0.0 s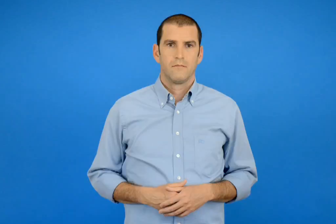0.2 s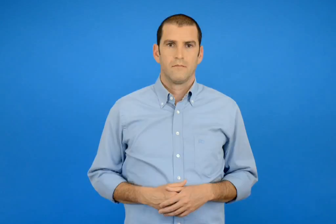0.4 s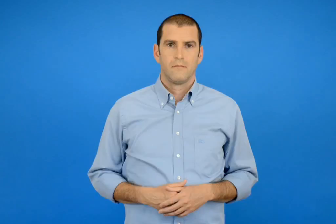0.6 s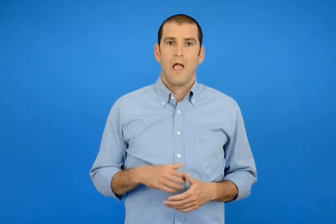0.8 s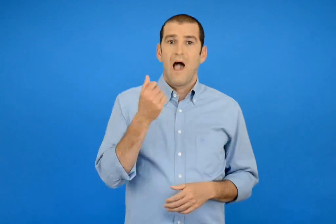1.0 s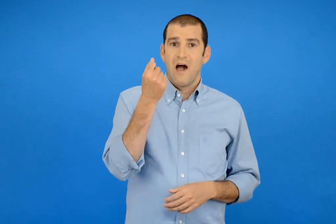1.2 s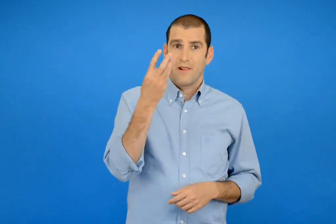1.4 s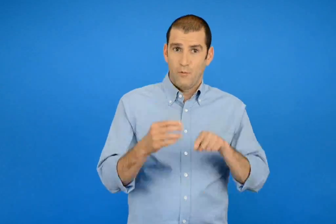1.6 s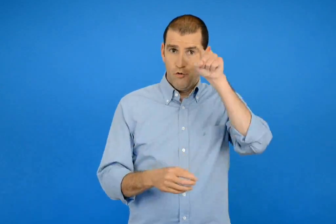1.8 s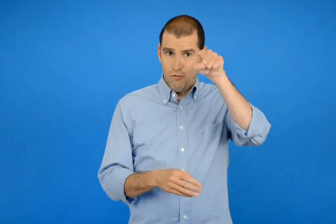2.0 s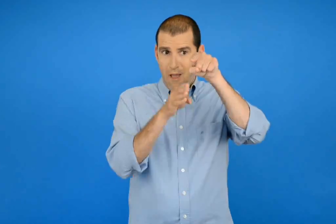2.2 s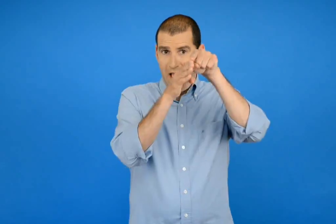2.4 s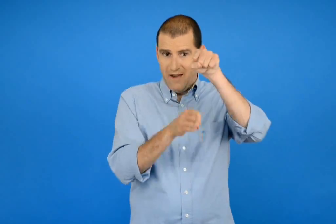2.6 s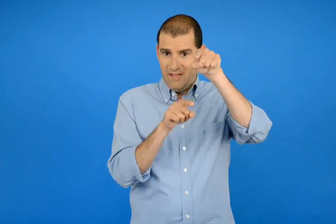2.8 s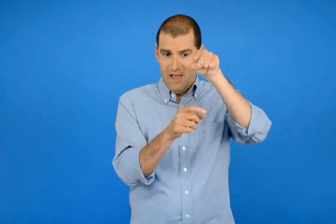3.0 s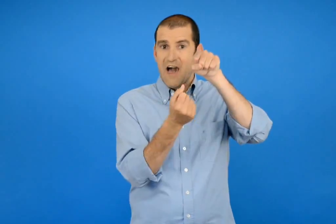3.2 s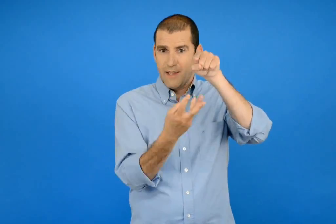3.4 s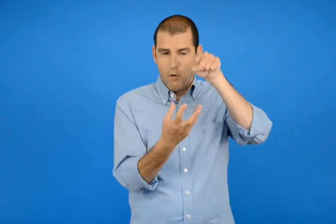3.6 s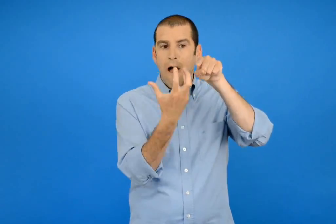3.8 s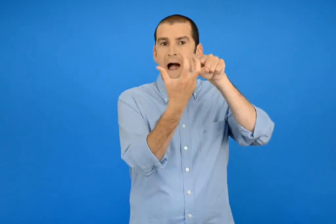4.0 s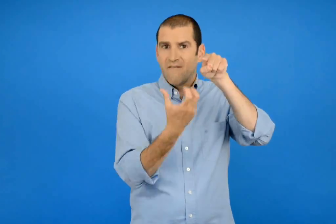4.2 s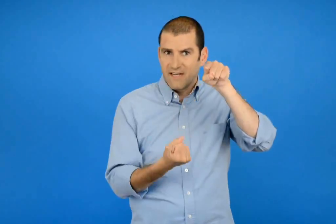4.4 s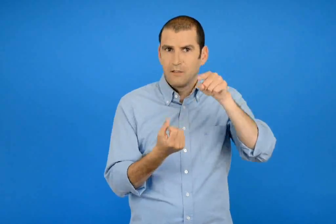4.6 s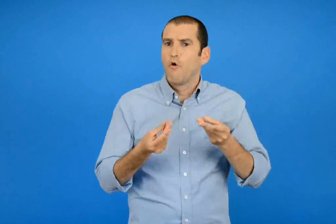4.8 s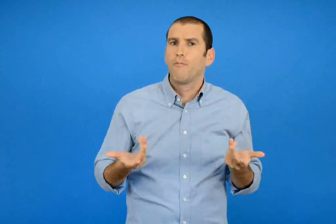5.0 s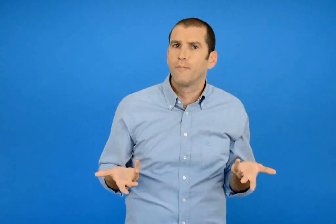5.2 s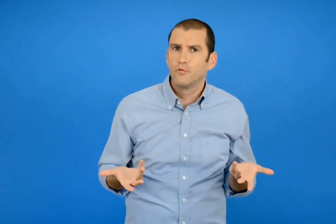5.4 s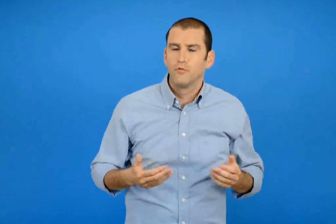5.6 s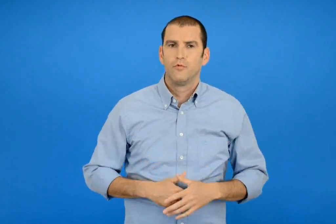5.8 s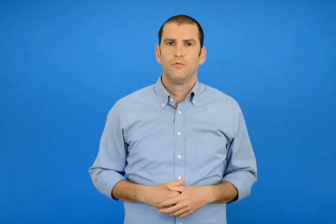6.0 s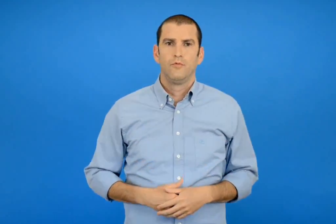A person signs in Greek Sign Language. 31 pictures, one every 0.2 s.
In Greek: πως μπορούμε να αφαιρέσουμε κάθετα έναν αριθμό από έναν άλλο ;
